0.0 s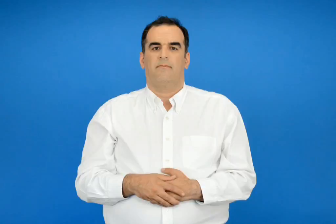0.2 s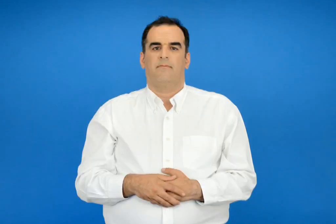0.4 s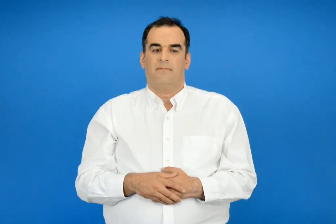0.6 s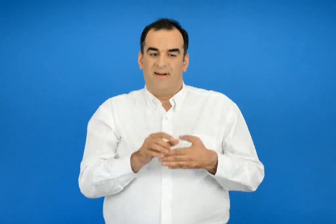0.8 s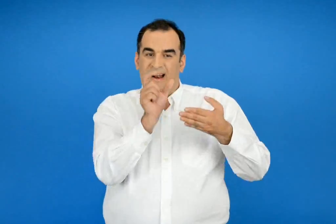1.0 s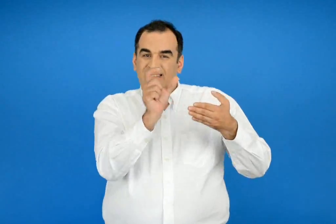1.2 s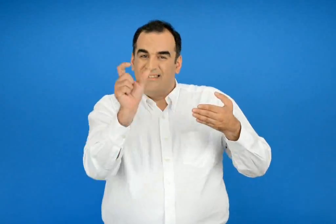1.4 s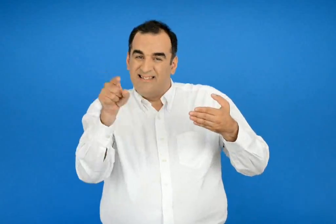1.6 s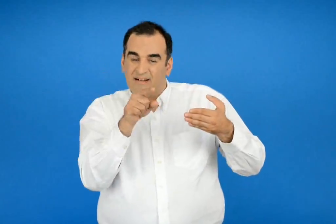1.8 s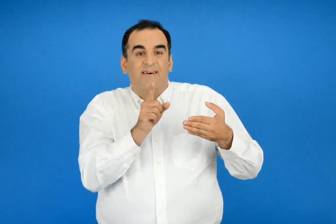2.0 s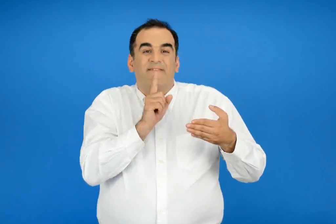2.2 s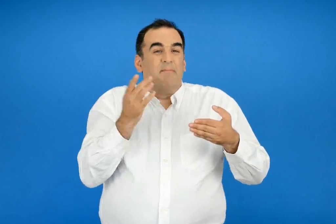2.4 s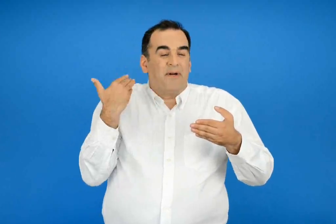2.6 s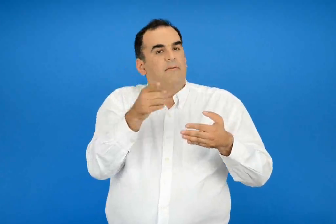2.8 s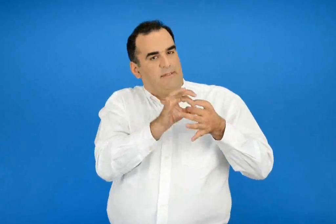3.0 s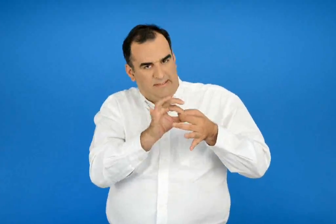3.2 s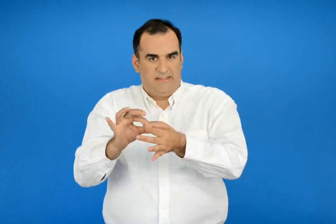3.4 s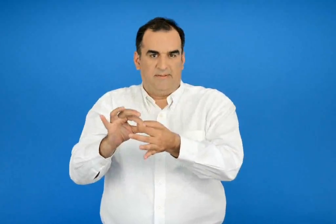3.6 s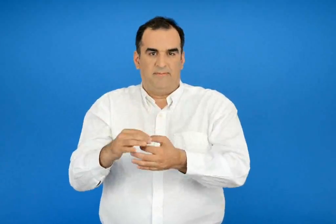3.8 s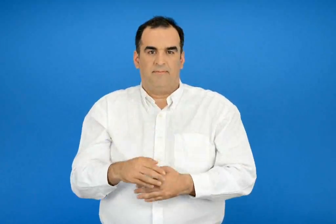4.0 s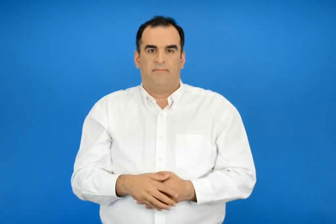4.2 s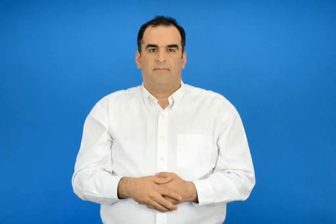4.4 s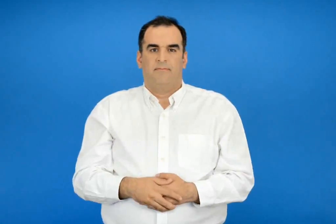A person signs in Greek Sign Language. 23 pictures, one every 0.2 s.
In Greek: κάνε το ίδιο με αυτές τις λέξεις
